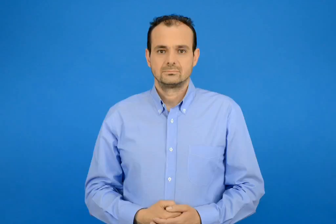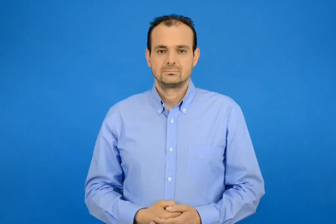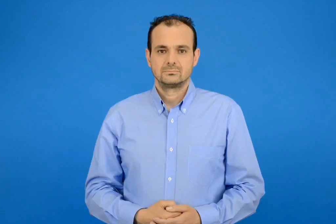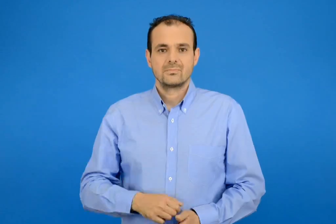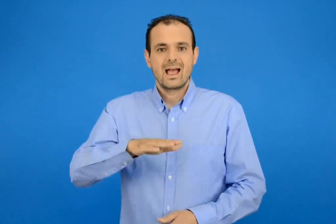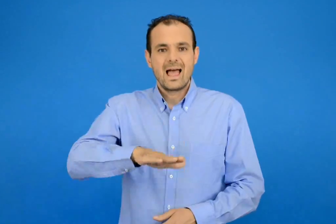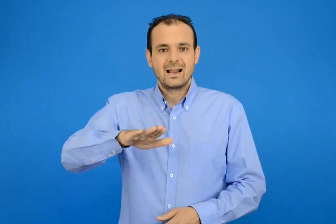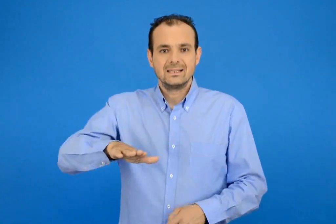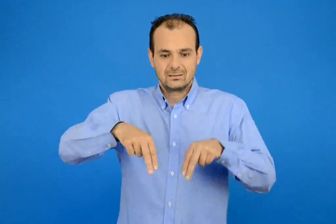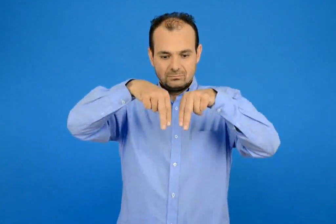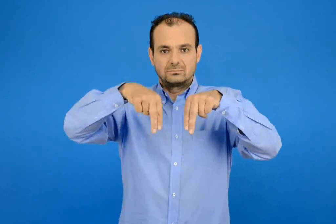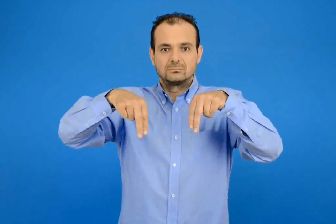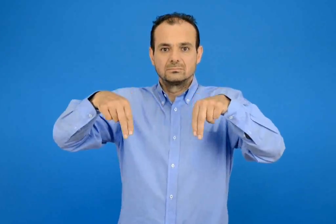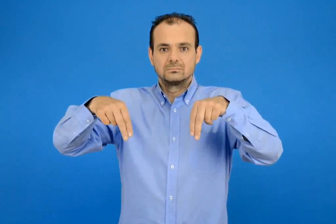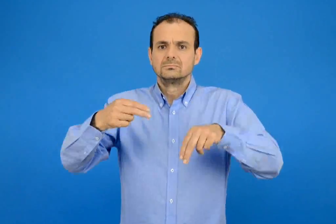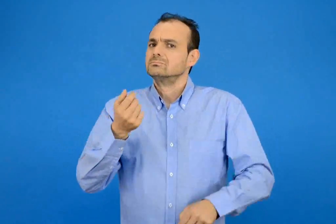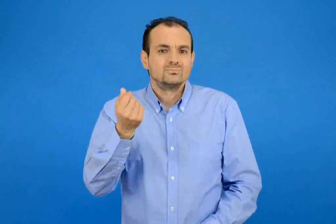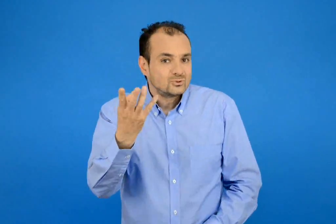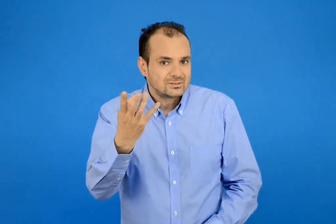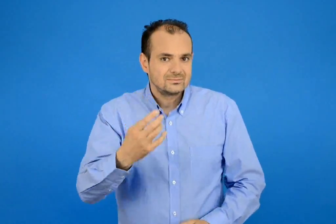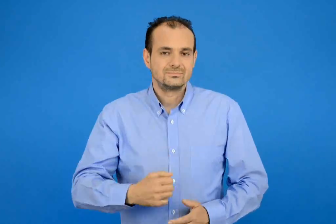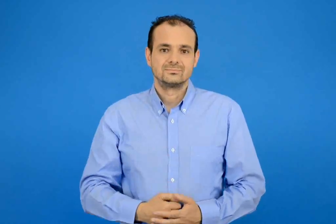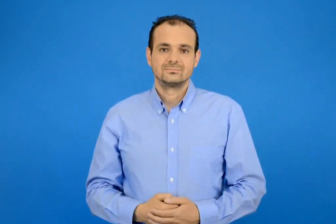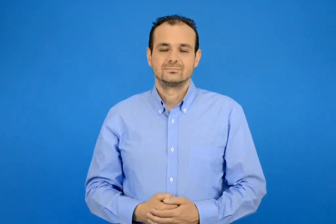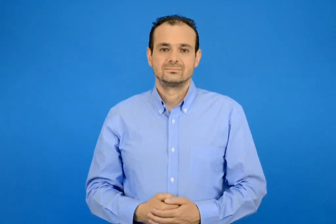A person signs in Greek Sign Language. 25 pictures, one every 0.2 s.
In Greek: πόσοι νάνοι είναι όρθιοι ;
